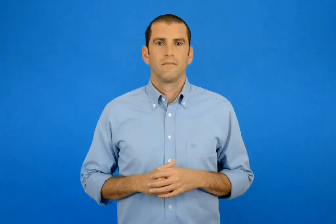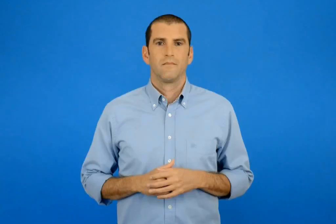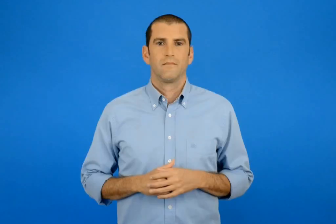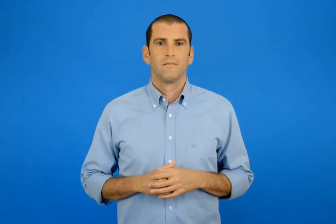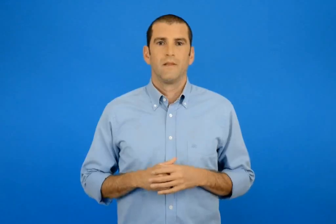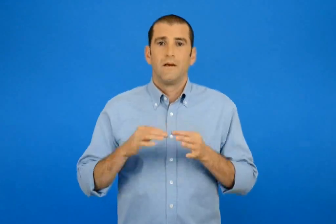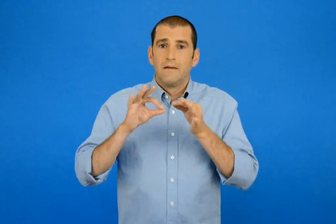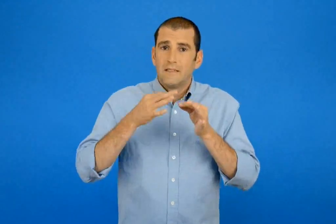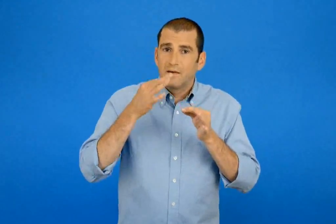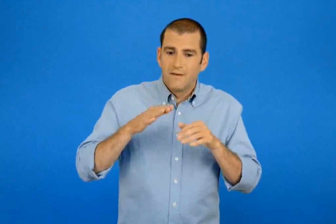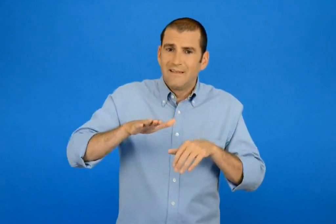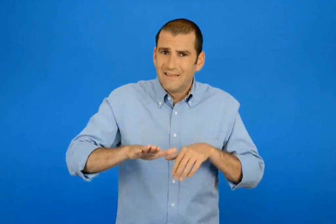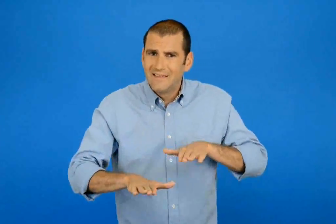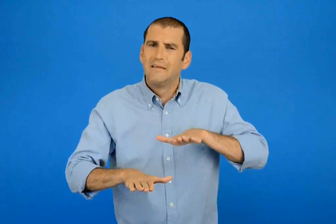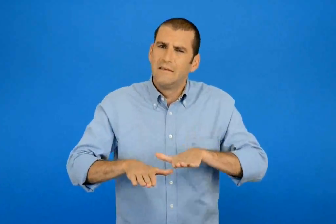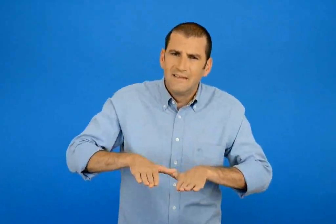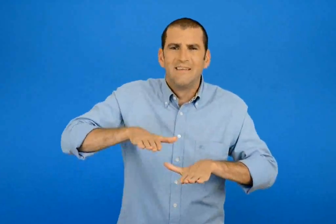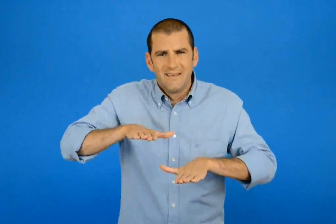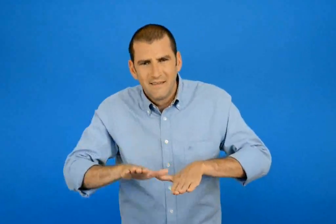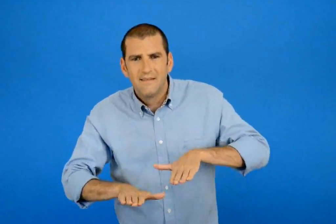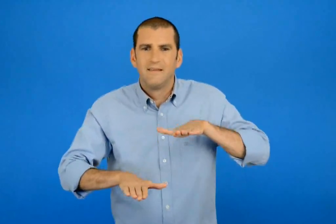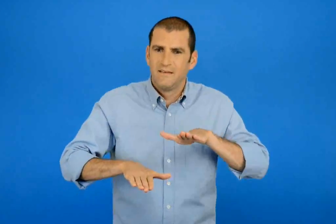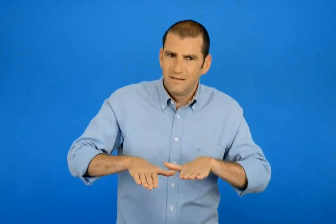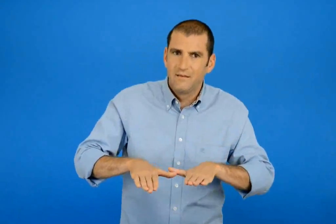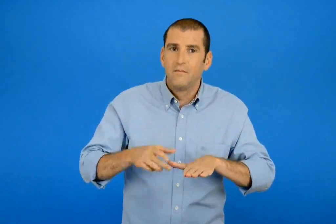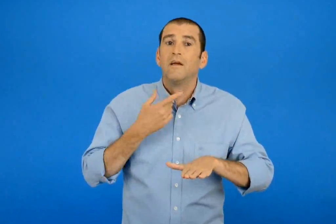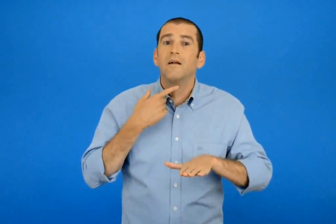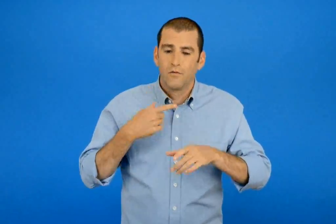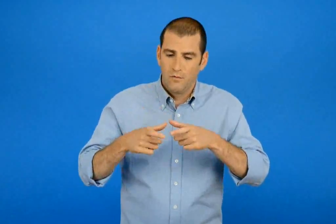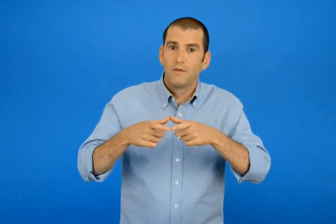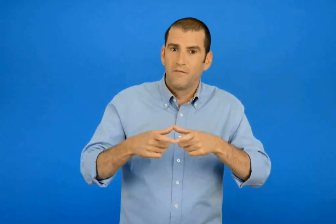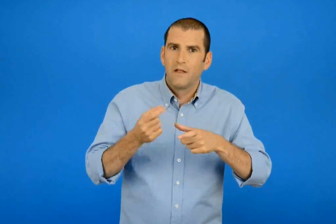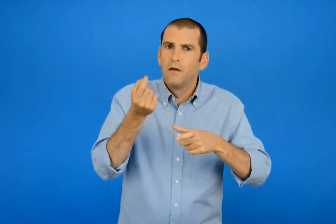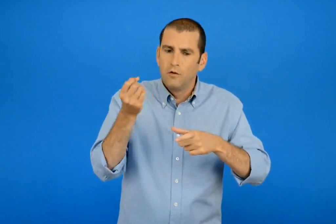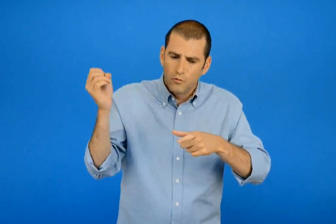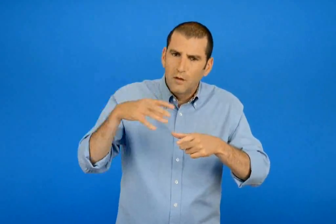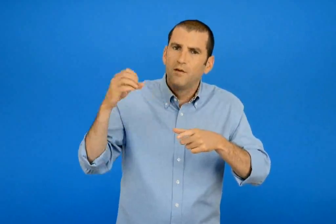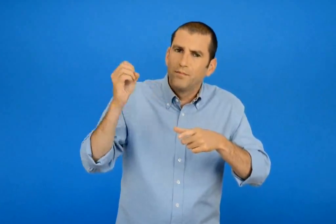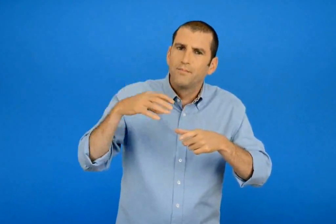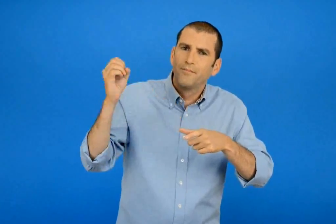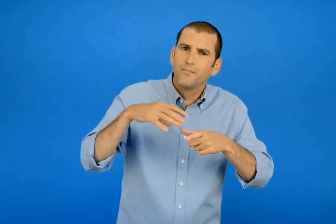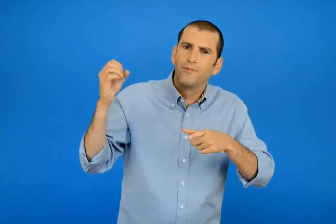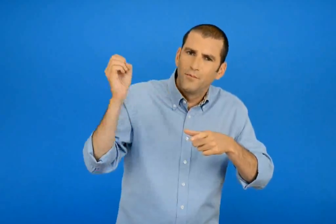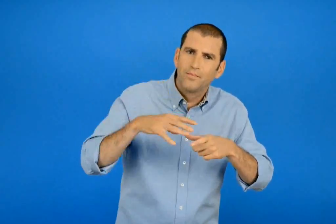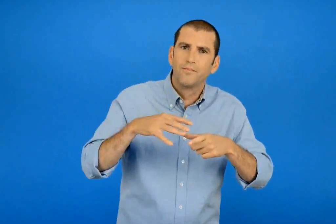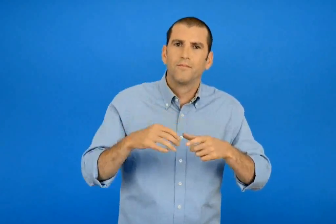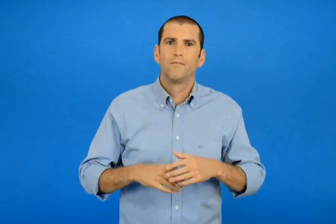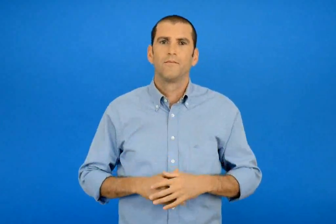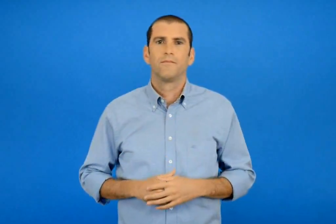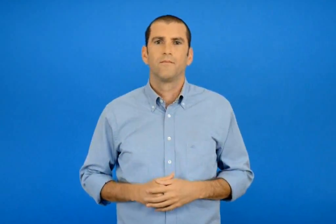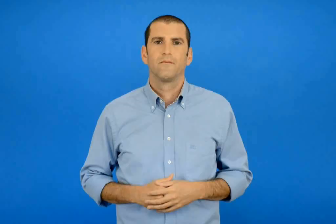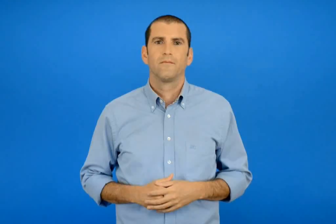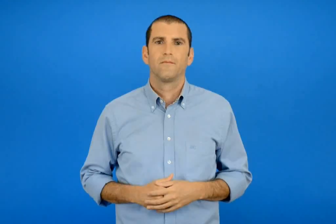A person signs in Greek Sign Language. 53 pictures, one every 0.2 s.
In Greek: πάτα πάτα το μούστο καλά βαλέ και μπόλικο σουσάμι στη μουσταλευριά
